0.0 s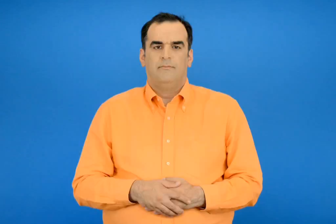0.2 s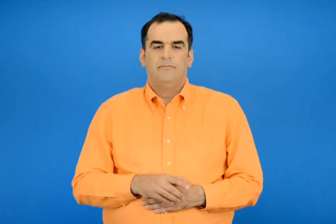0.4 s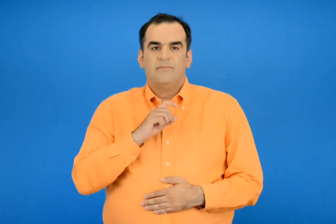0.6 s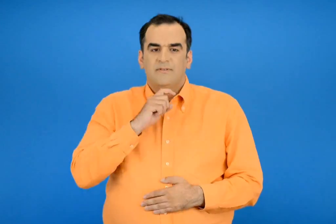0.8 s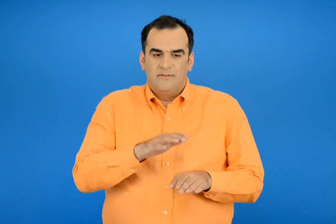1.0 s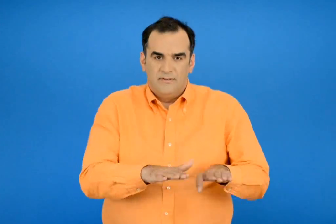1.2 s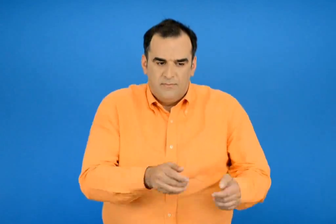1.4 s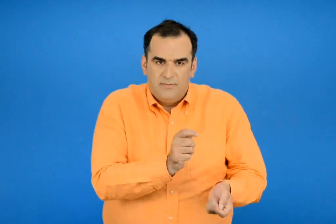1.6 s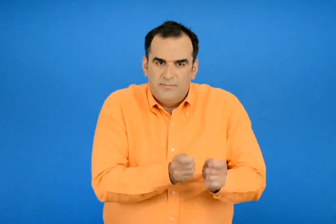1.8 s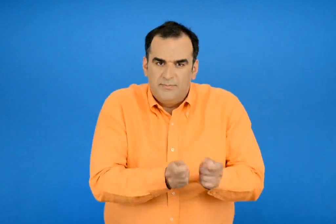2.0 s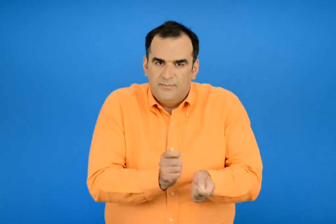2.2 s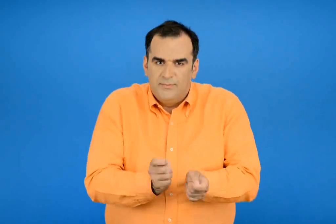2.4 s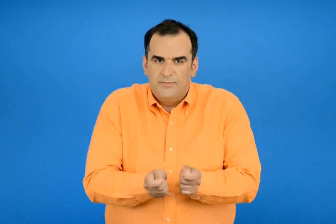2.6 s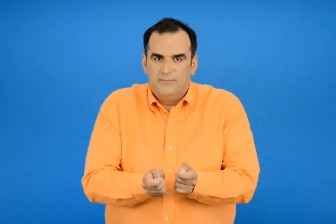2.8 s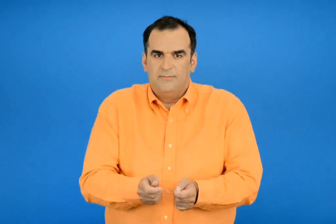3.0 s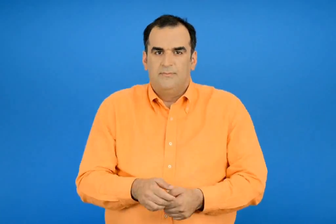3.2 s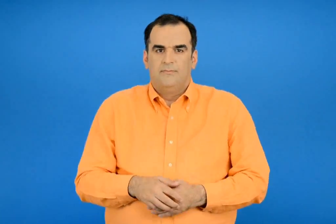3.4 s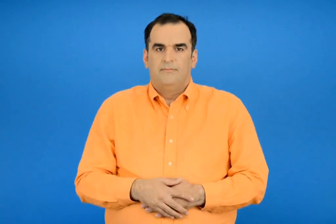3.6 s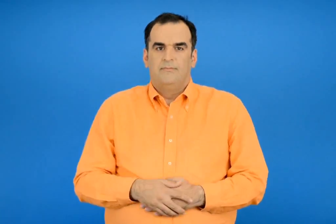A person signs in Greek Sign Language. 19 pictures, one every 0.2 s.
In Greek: ξυλόφωνο
